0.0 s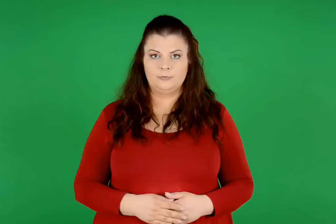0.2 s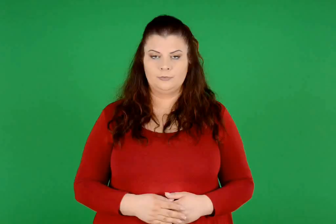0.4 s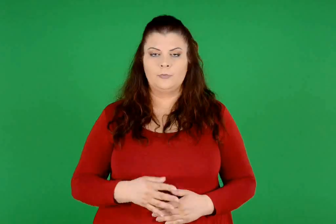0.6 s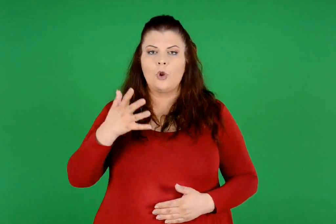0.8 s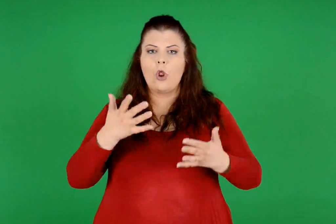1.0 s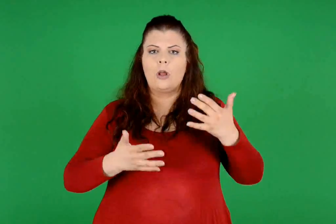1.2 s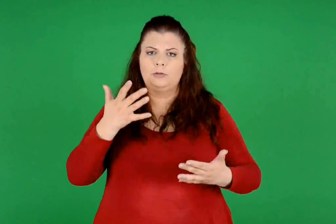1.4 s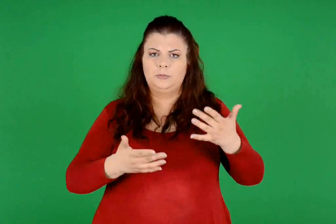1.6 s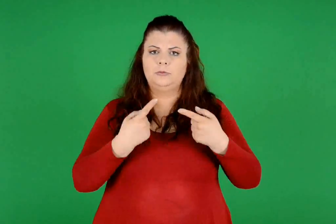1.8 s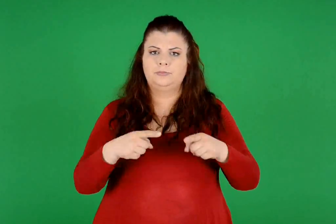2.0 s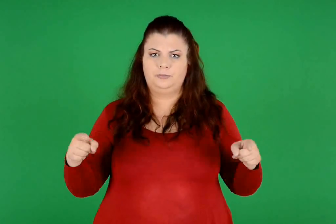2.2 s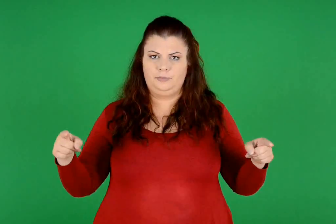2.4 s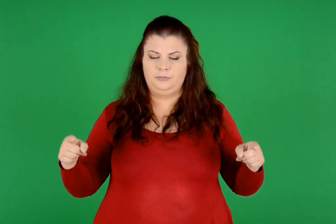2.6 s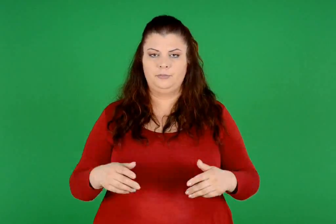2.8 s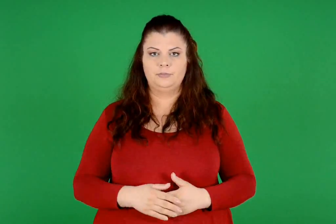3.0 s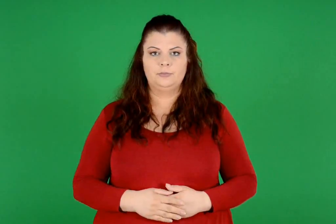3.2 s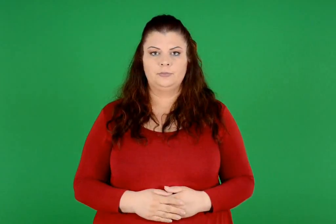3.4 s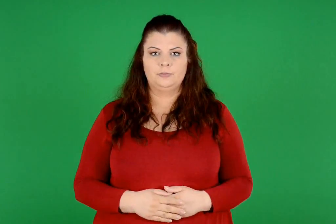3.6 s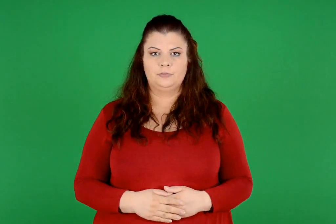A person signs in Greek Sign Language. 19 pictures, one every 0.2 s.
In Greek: οι λογαριασμοί
